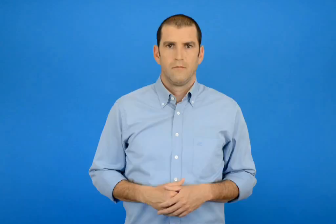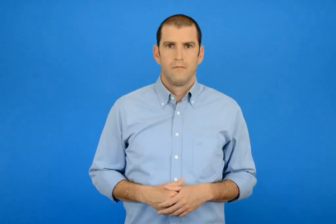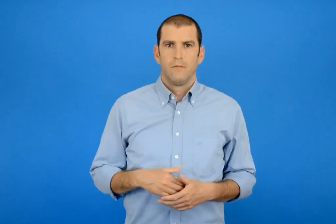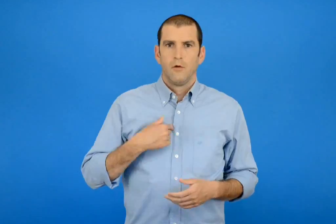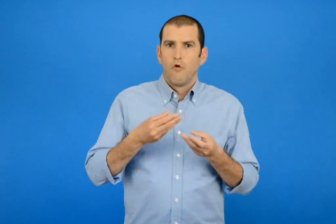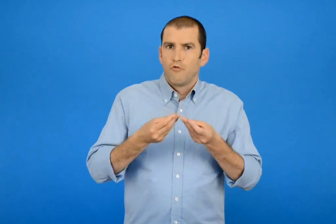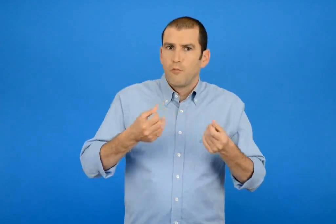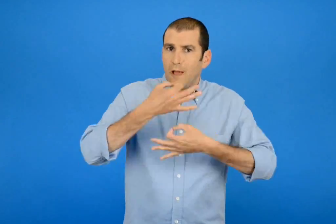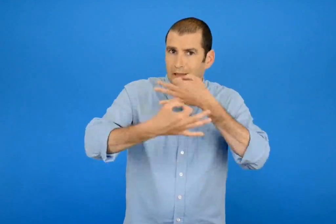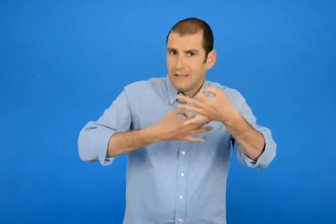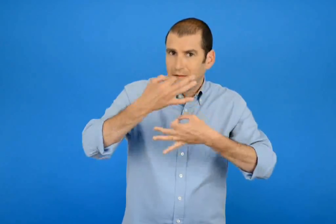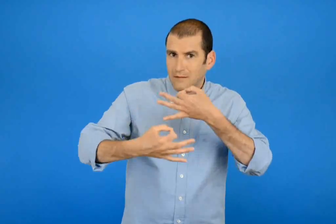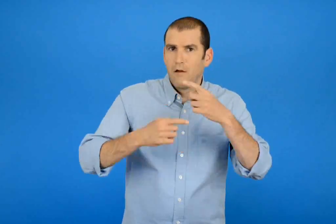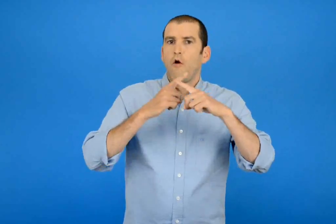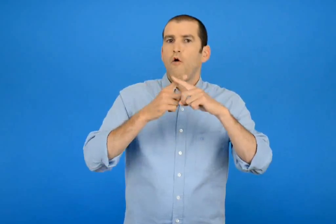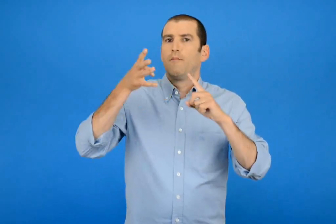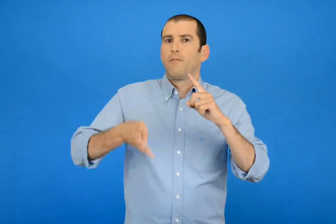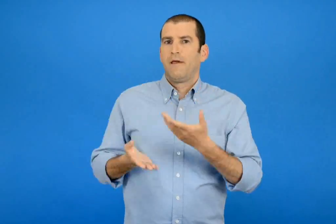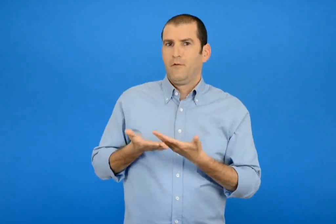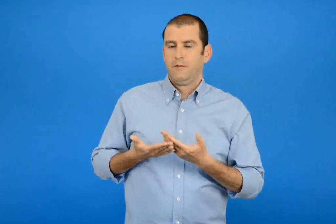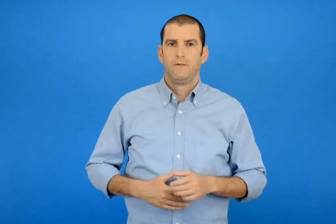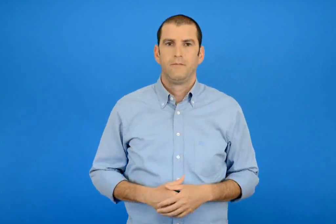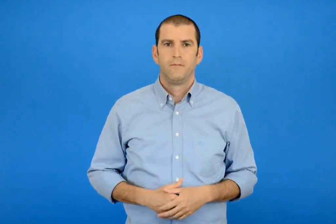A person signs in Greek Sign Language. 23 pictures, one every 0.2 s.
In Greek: εξηγώ με προπαίδεια
